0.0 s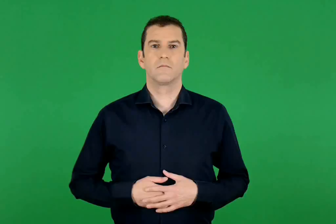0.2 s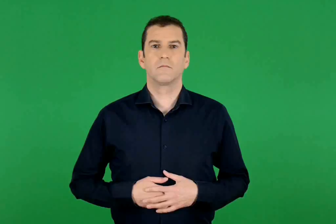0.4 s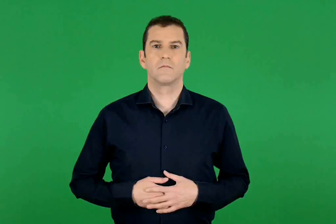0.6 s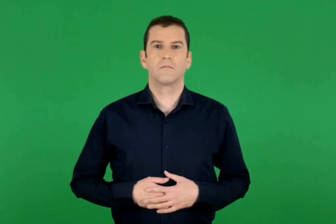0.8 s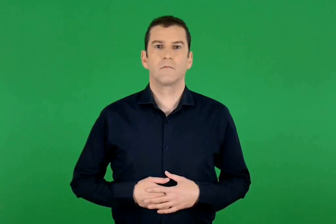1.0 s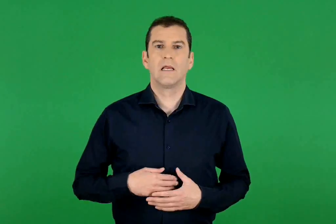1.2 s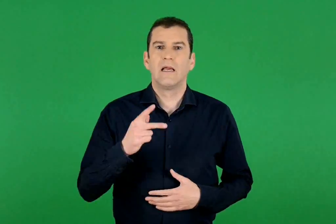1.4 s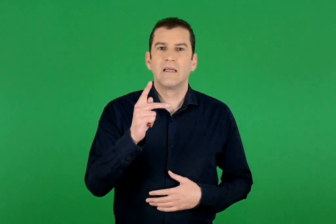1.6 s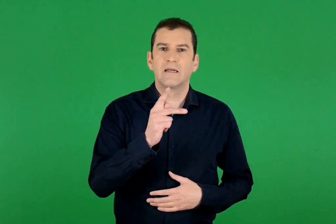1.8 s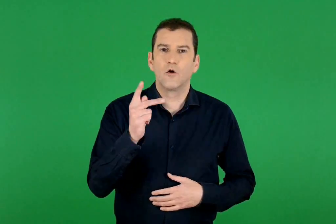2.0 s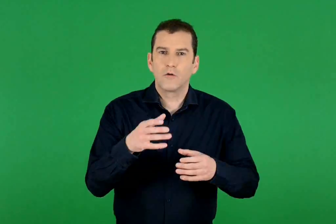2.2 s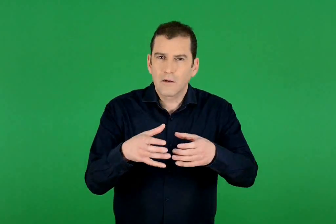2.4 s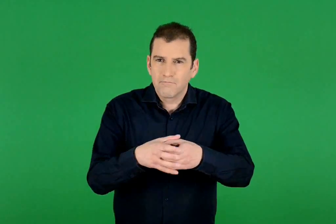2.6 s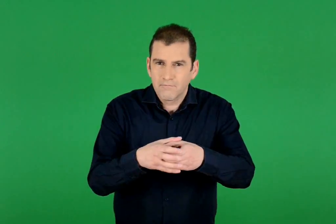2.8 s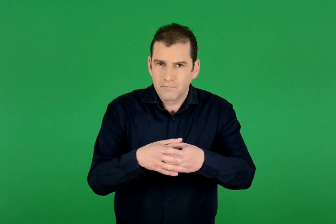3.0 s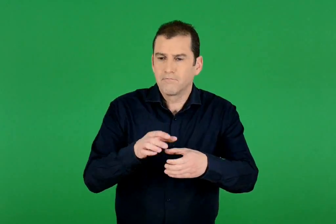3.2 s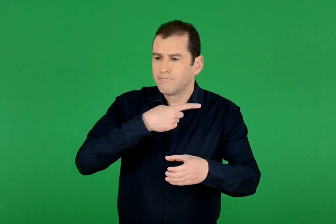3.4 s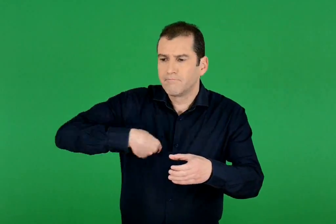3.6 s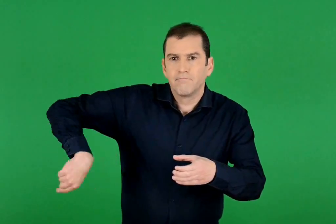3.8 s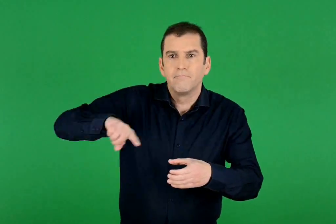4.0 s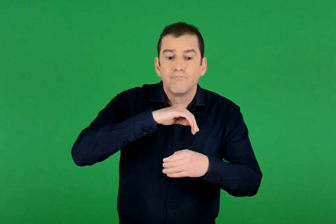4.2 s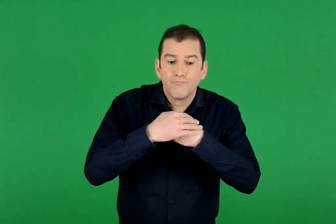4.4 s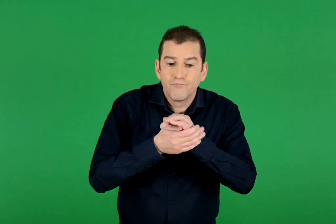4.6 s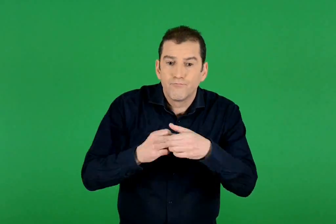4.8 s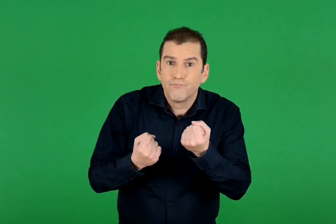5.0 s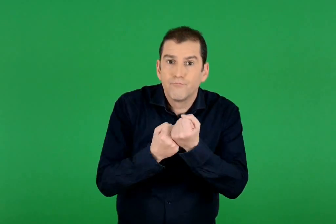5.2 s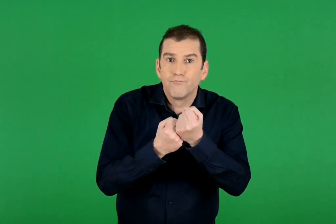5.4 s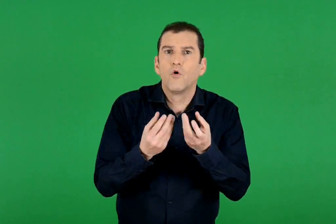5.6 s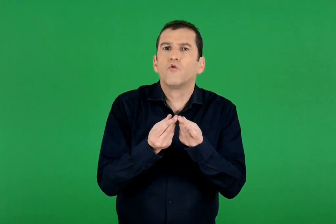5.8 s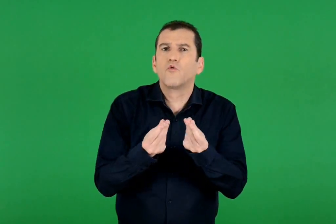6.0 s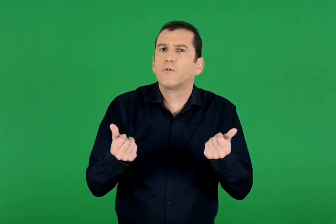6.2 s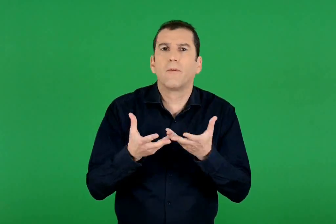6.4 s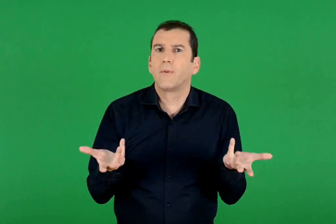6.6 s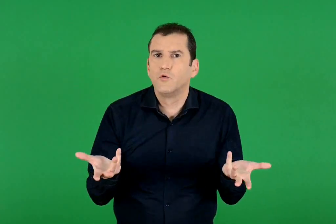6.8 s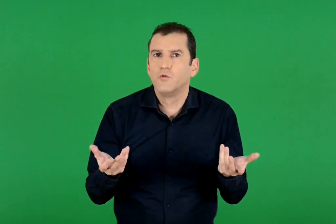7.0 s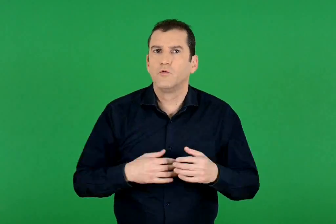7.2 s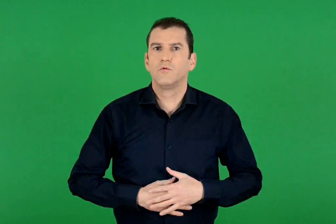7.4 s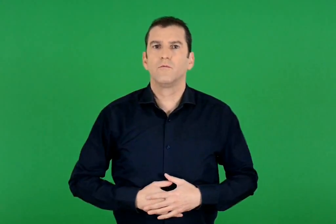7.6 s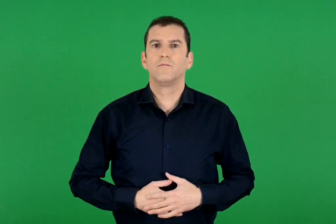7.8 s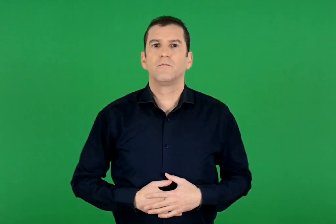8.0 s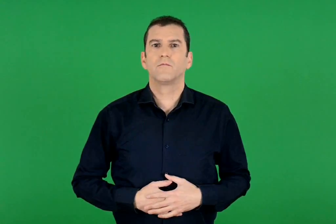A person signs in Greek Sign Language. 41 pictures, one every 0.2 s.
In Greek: με ποιους τρόπους ενδιαφερόμαστε για την κοινότητά μας ;
